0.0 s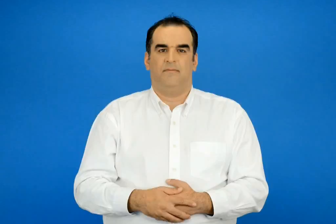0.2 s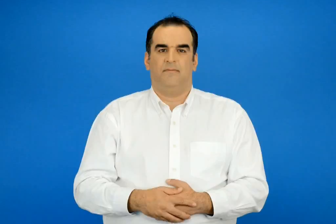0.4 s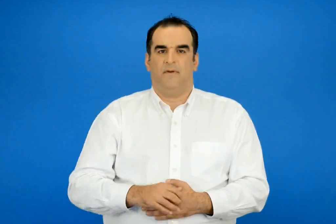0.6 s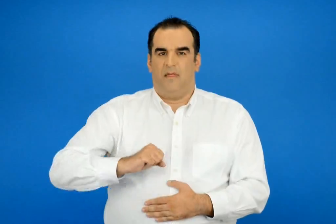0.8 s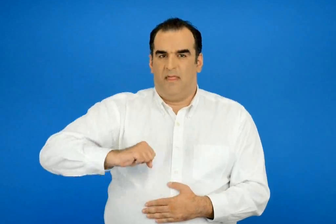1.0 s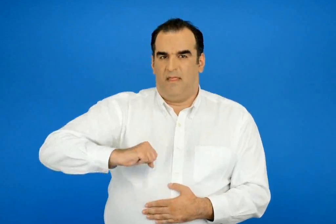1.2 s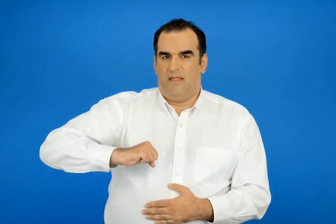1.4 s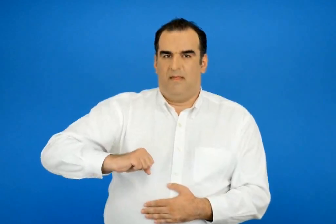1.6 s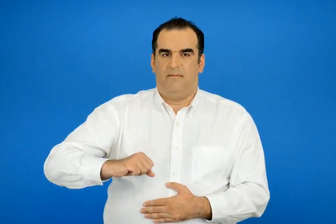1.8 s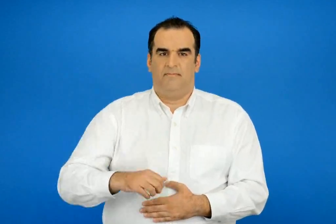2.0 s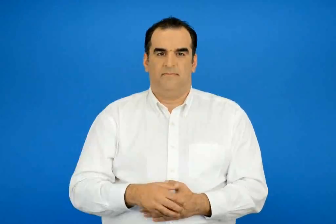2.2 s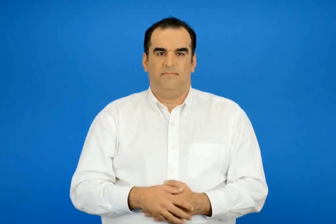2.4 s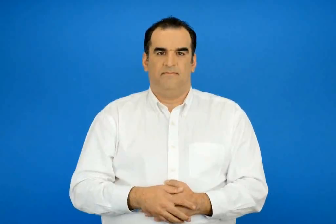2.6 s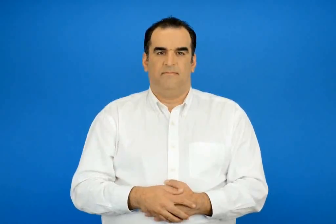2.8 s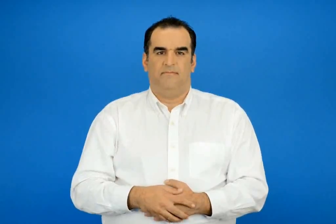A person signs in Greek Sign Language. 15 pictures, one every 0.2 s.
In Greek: δειλός
